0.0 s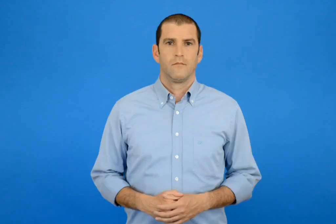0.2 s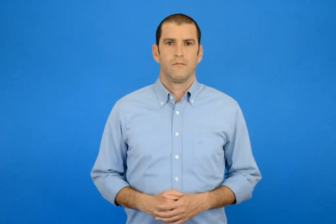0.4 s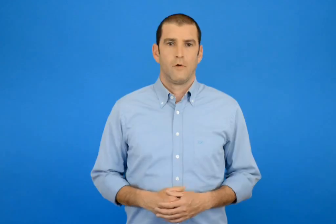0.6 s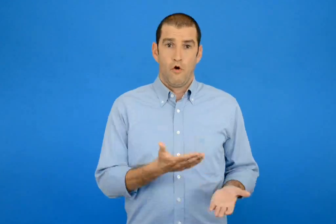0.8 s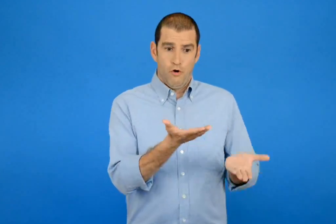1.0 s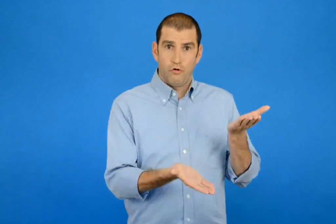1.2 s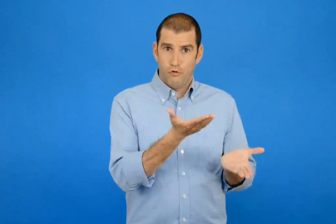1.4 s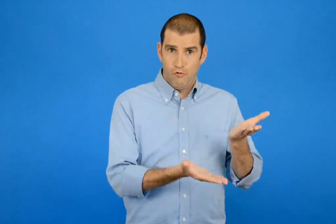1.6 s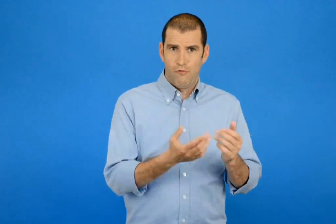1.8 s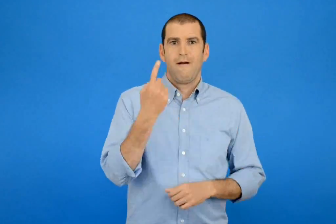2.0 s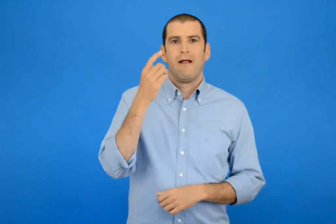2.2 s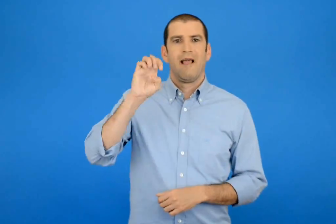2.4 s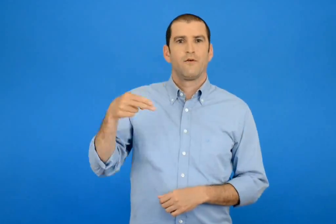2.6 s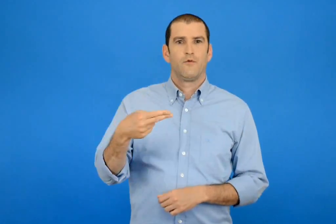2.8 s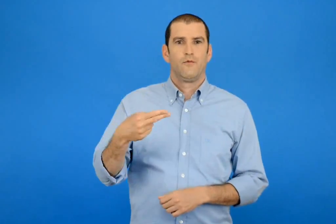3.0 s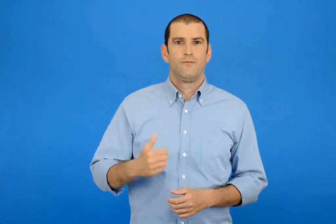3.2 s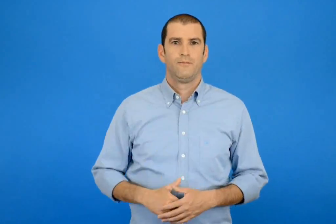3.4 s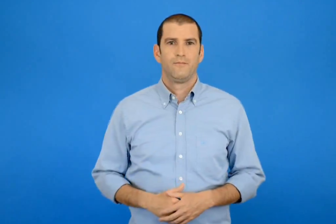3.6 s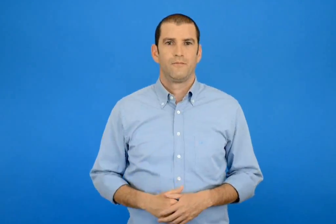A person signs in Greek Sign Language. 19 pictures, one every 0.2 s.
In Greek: 1 € το κιλό
